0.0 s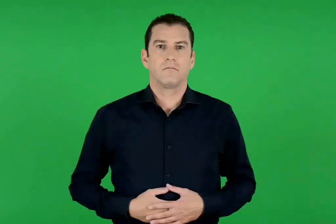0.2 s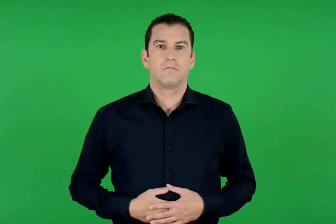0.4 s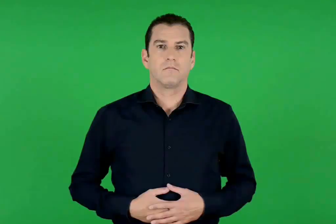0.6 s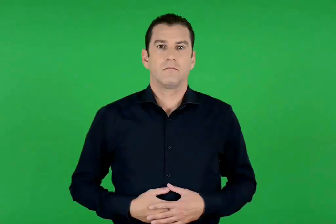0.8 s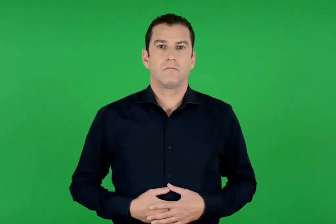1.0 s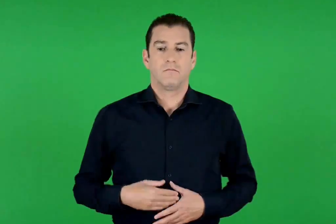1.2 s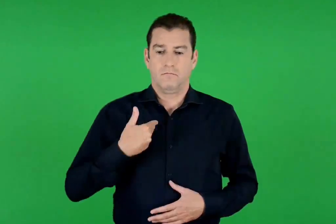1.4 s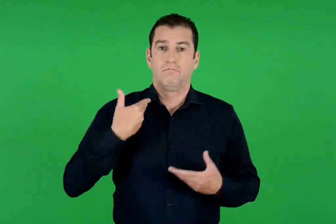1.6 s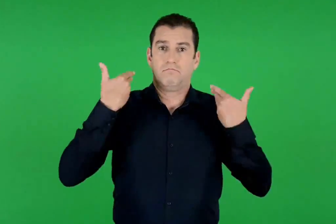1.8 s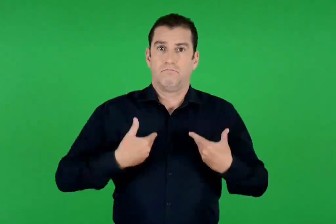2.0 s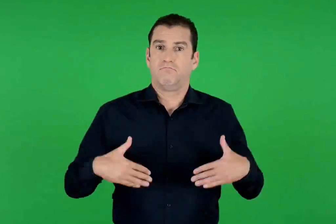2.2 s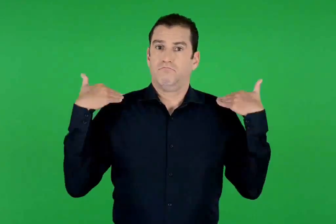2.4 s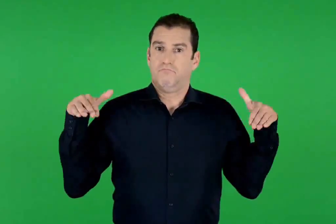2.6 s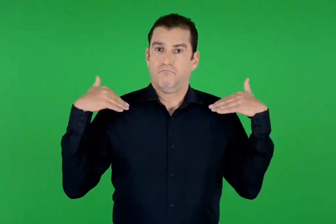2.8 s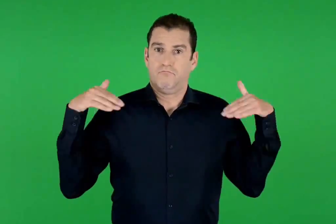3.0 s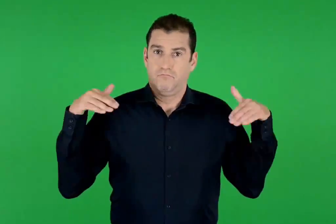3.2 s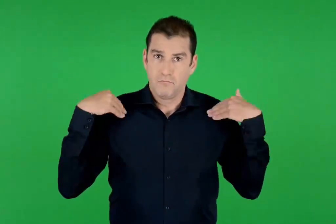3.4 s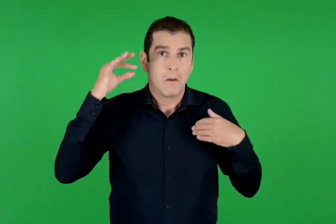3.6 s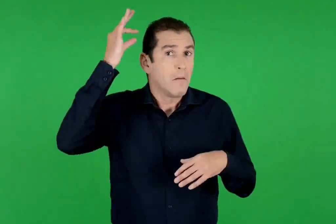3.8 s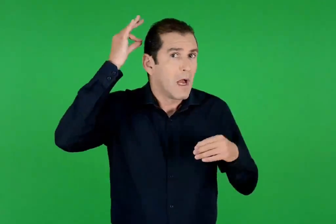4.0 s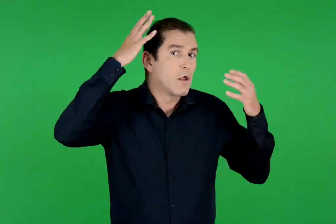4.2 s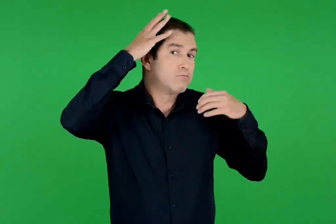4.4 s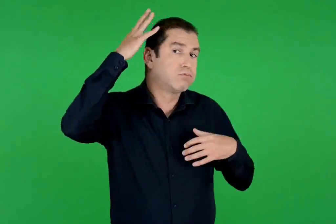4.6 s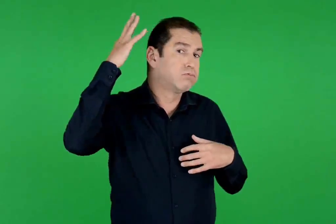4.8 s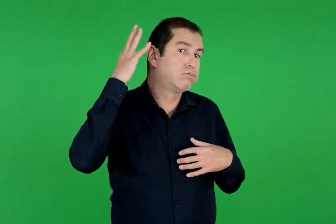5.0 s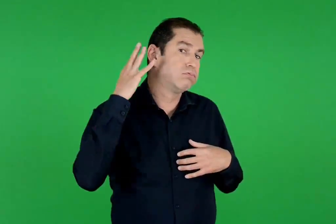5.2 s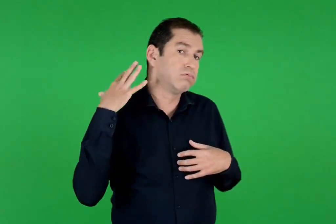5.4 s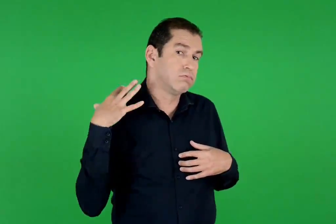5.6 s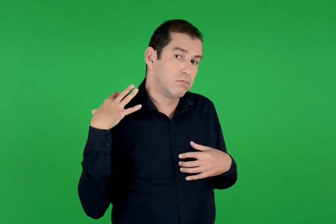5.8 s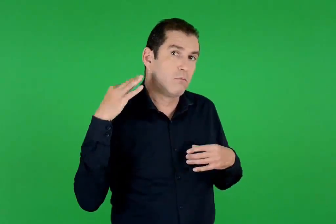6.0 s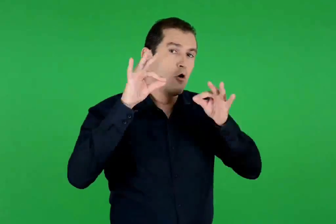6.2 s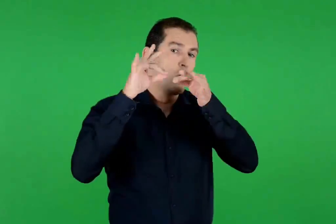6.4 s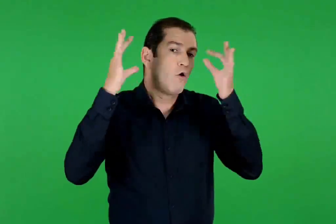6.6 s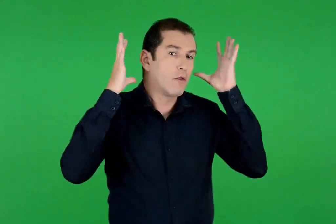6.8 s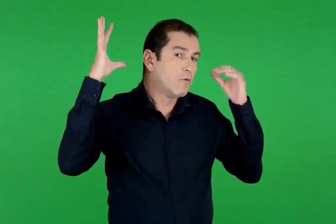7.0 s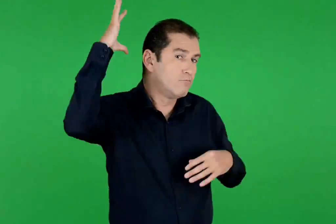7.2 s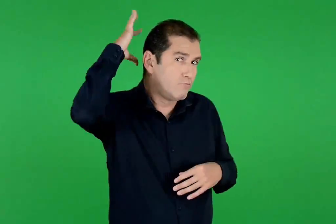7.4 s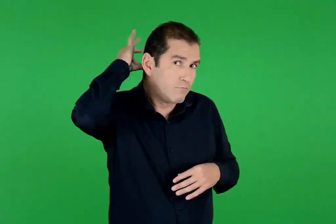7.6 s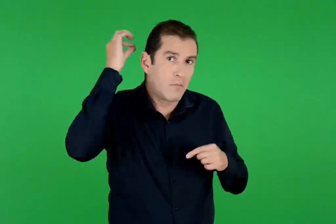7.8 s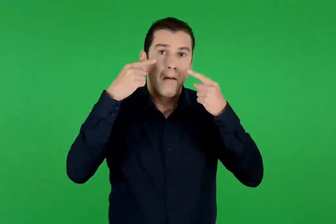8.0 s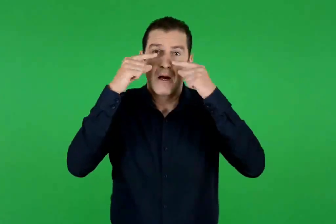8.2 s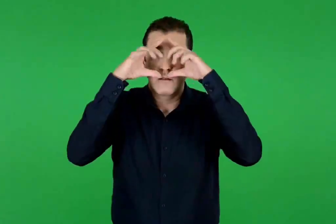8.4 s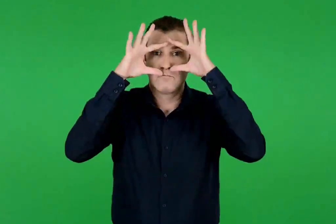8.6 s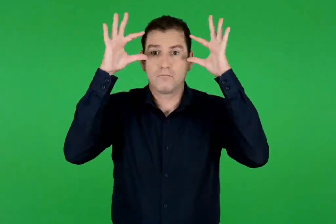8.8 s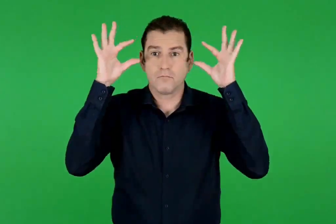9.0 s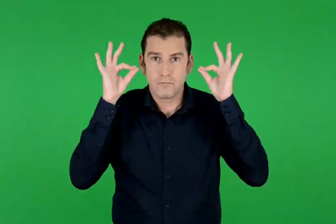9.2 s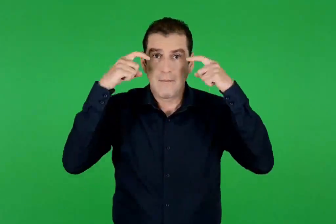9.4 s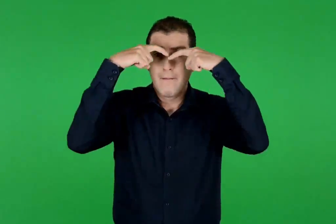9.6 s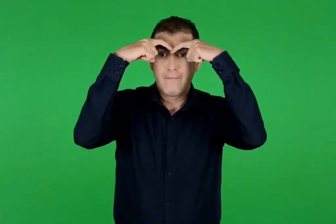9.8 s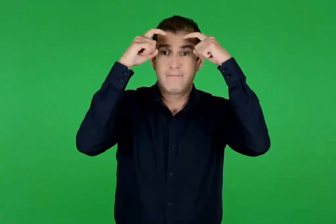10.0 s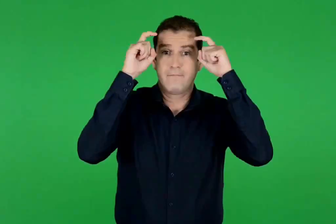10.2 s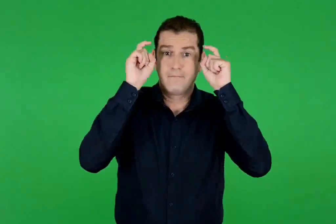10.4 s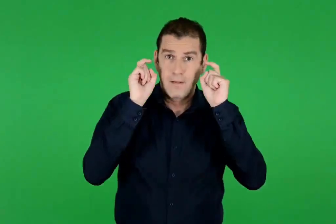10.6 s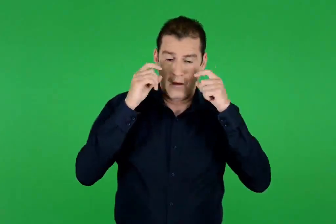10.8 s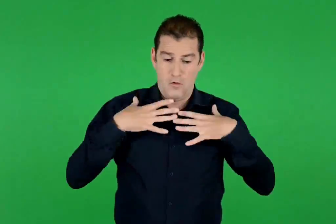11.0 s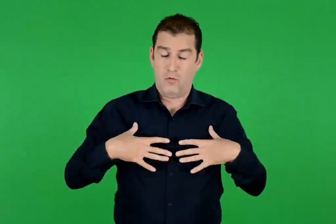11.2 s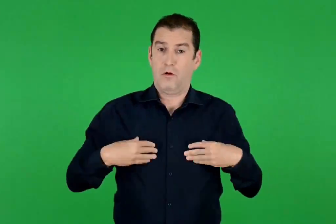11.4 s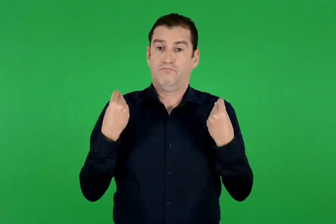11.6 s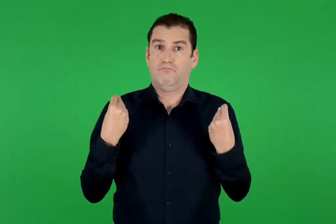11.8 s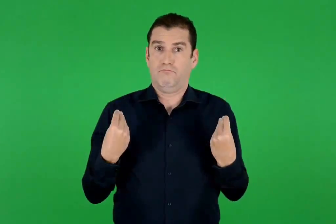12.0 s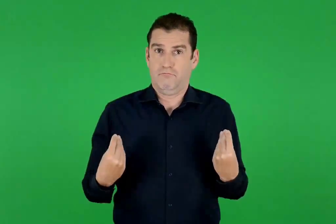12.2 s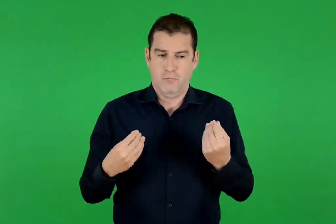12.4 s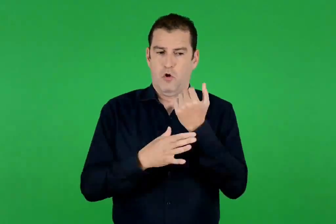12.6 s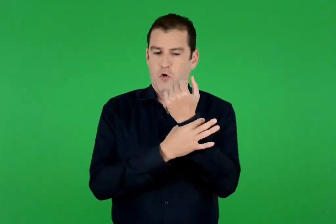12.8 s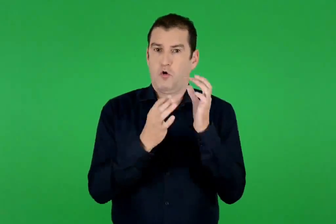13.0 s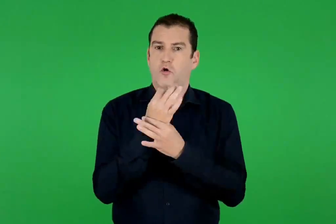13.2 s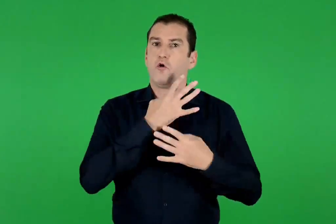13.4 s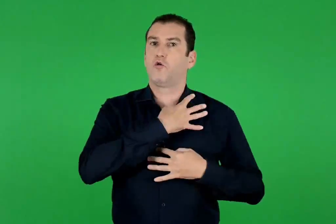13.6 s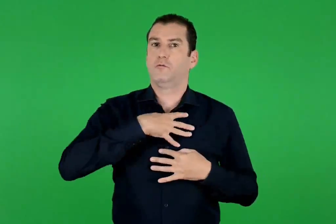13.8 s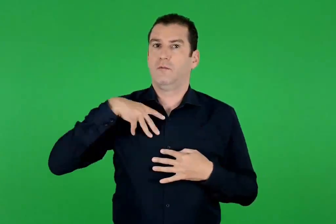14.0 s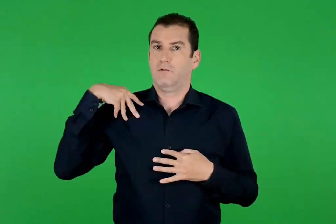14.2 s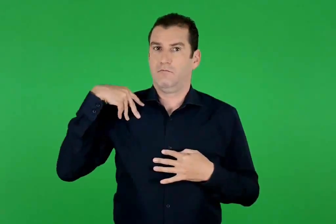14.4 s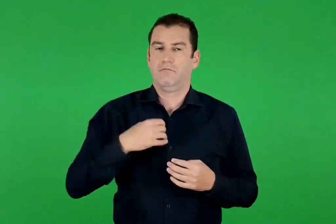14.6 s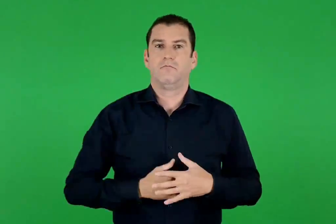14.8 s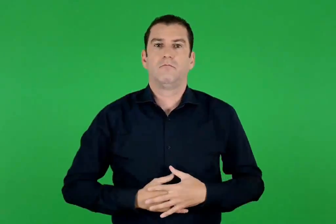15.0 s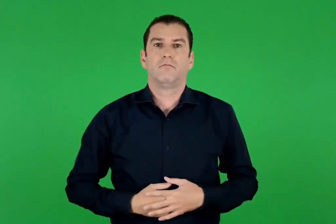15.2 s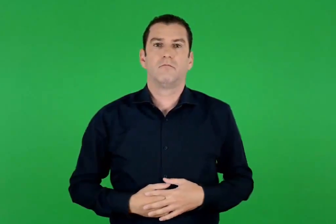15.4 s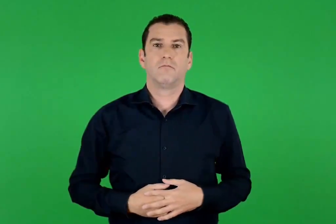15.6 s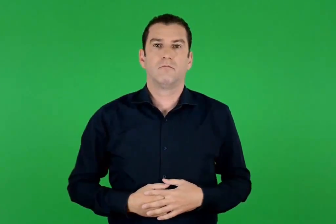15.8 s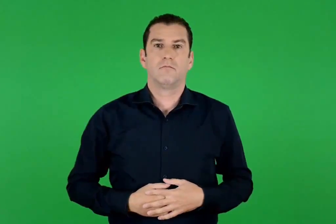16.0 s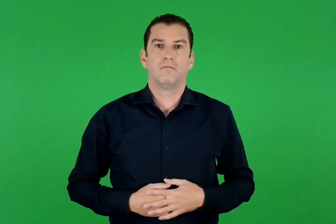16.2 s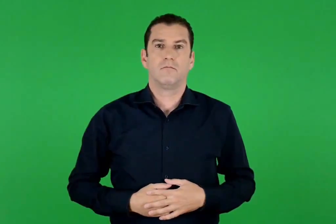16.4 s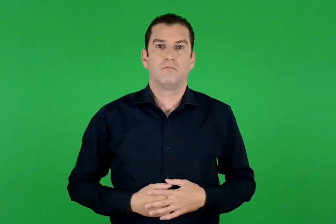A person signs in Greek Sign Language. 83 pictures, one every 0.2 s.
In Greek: είμαι γεροδεμένη , έχω πλούσια μαλλιά , που περνούν μπροστά από τα αυτιά , στολισμένα με μια κορδέλα , λοξά μάτια , καμαρωτά φρύδια , φορώ όμορφα ρούχα και λεπτά κοσμήματα
